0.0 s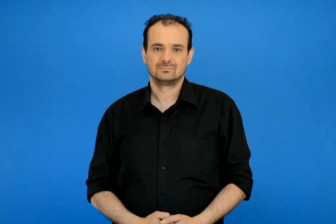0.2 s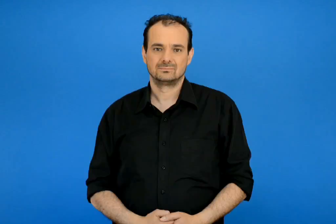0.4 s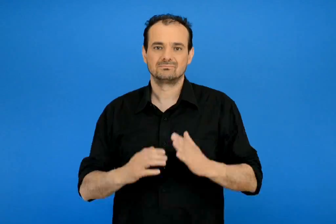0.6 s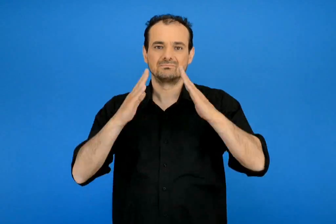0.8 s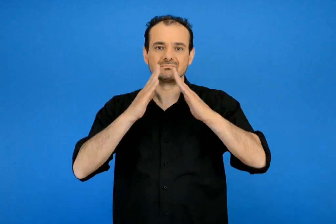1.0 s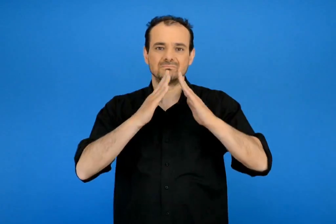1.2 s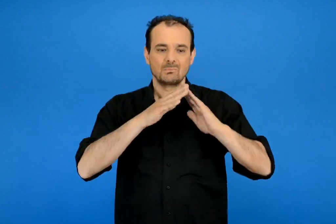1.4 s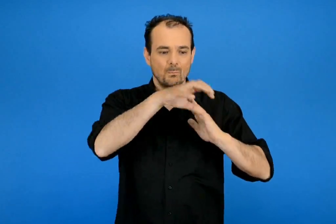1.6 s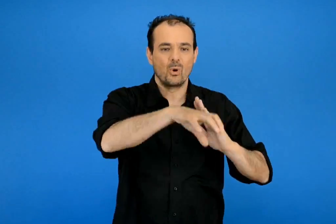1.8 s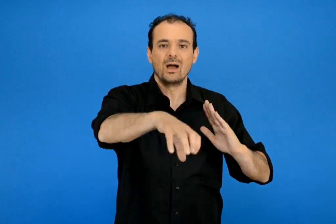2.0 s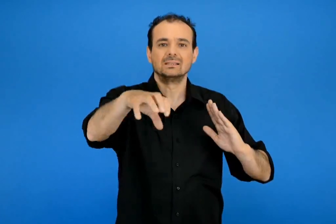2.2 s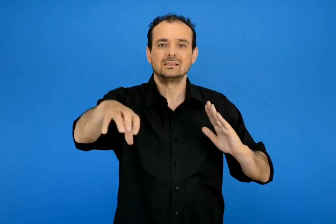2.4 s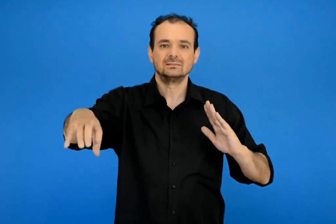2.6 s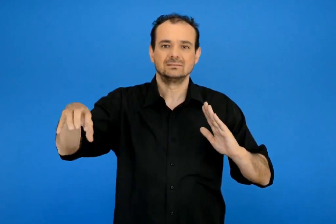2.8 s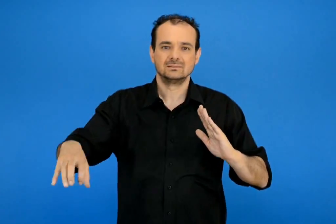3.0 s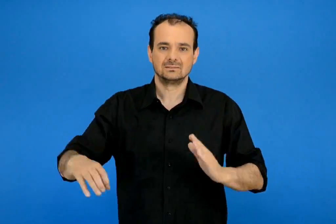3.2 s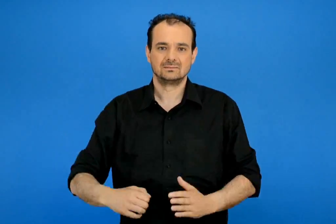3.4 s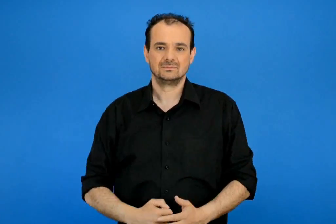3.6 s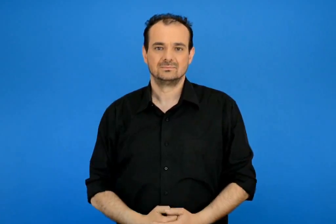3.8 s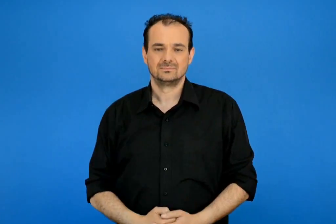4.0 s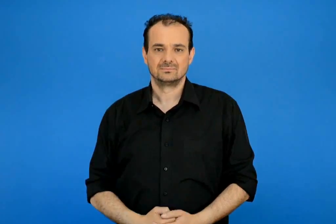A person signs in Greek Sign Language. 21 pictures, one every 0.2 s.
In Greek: μονοκατοικίες
